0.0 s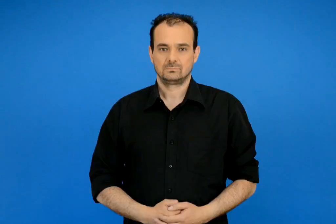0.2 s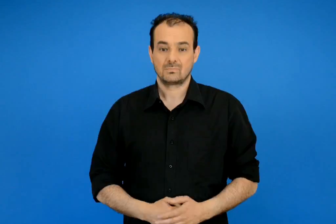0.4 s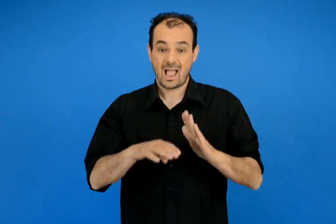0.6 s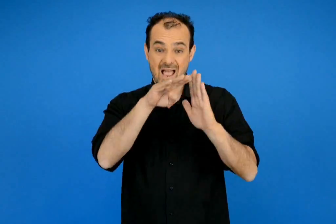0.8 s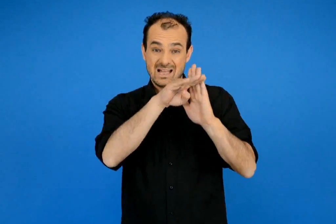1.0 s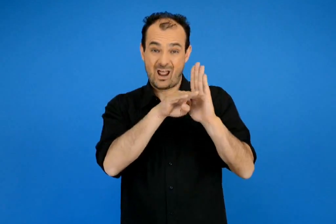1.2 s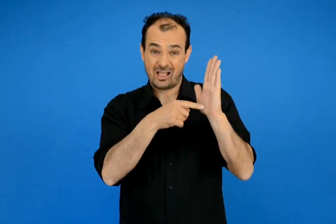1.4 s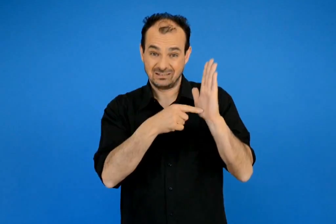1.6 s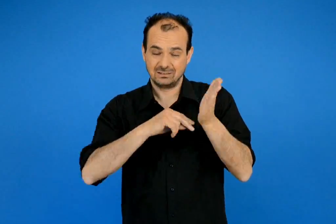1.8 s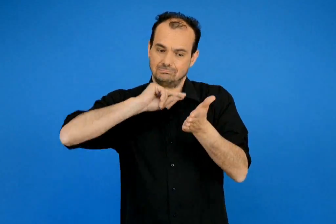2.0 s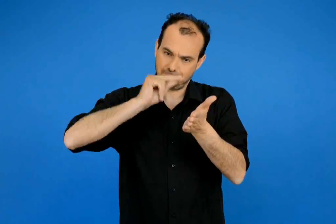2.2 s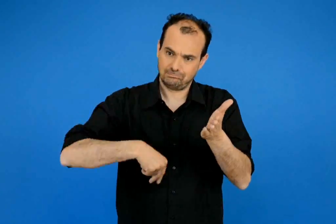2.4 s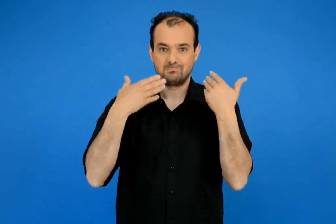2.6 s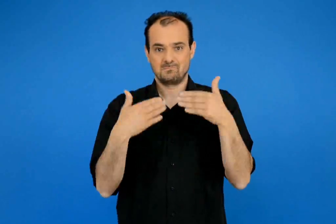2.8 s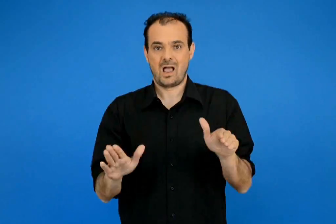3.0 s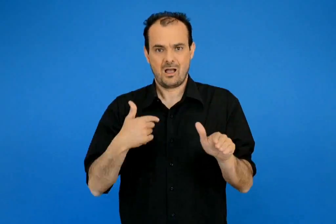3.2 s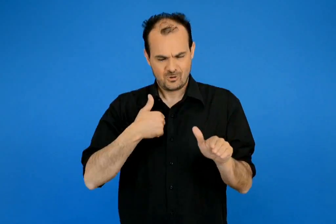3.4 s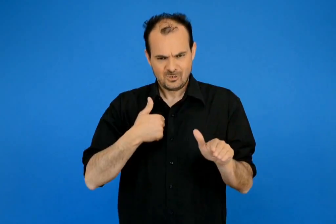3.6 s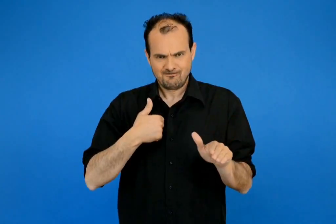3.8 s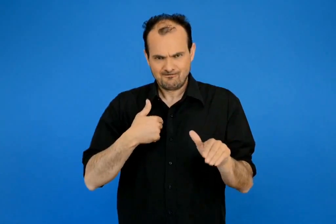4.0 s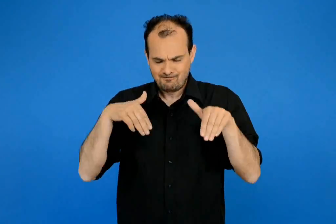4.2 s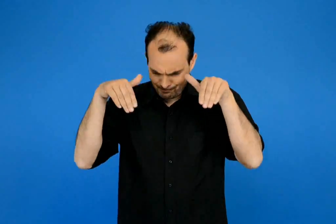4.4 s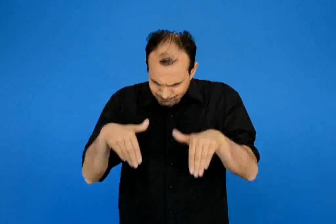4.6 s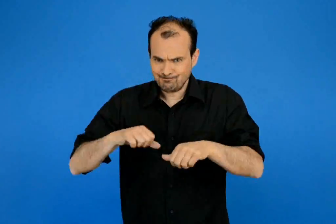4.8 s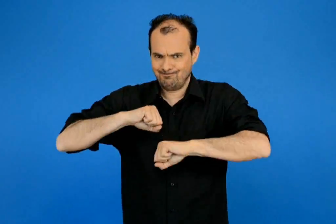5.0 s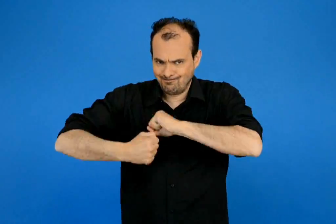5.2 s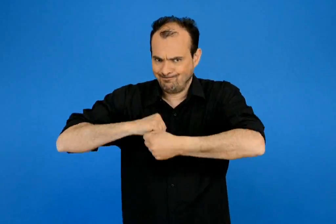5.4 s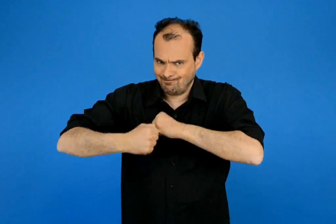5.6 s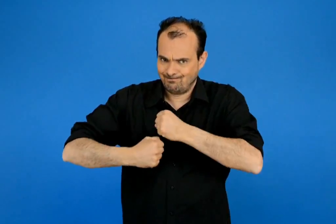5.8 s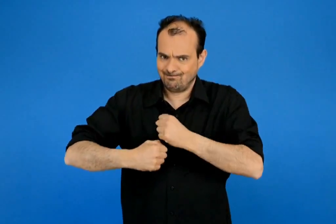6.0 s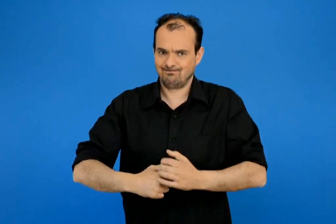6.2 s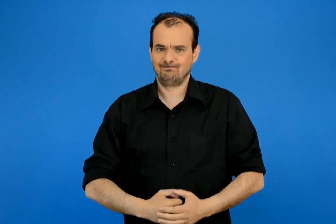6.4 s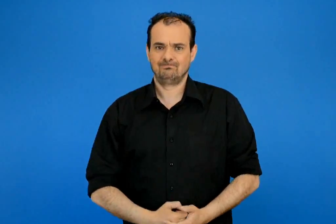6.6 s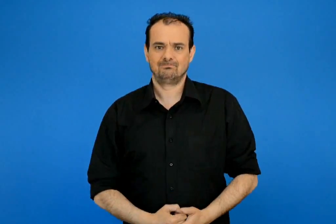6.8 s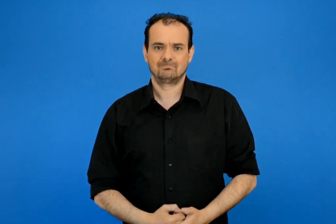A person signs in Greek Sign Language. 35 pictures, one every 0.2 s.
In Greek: τους υπέγραψα θα προσπαθήσω να τους τηρήσω
